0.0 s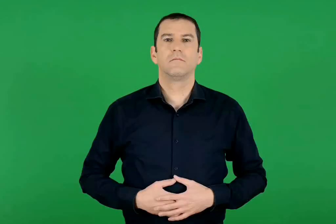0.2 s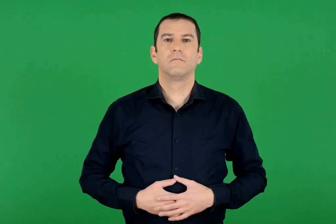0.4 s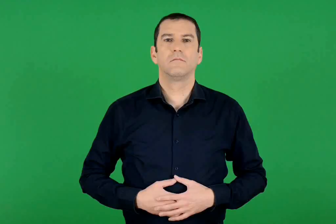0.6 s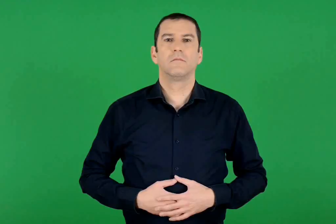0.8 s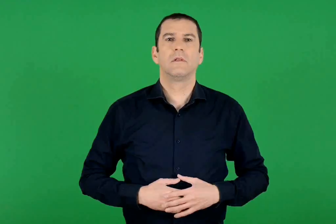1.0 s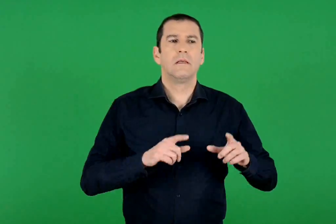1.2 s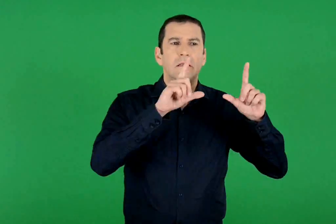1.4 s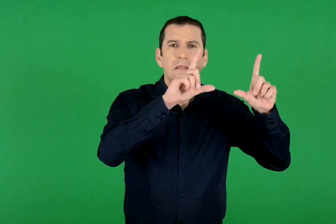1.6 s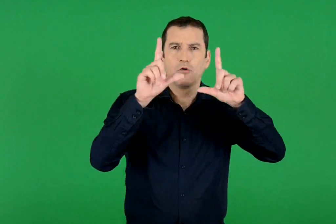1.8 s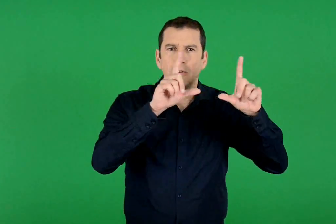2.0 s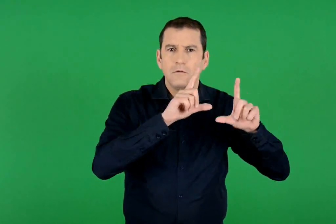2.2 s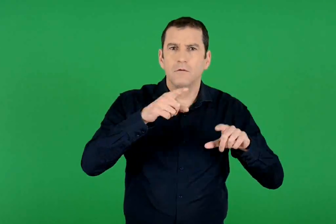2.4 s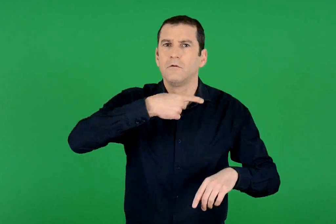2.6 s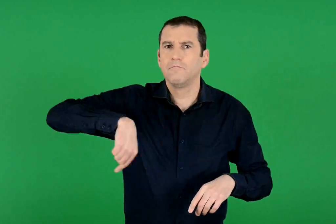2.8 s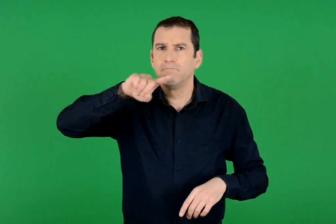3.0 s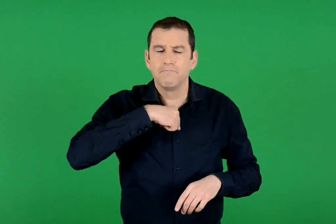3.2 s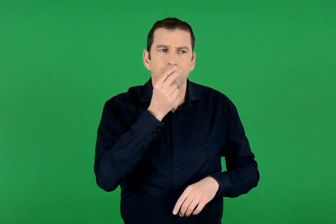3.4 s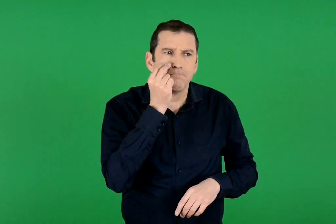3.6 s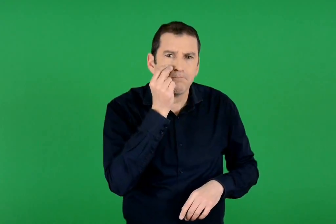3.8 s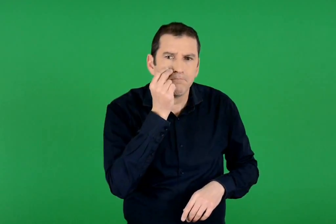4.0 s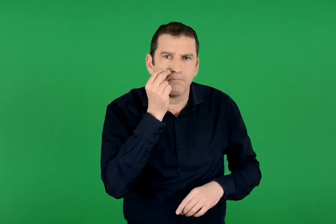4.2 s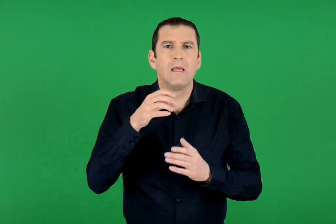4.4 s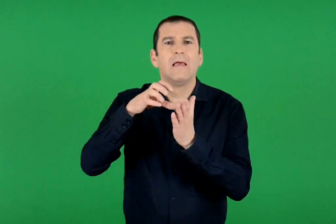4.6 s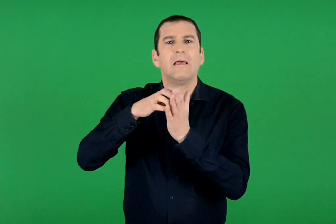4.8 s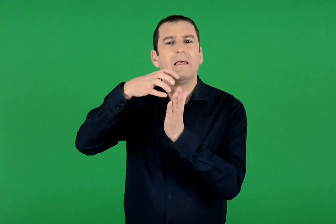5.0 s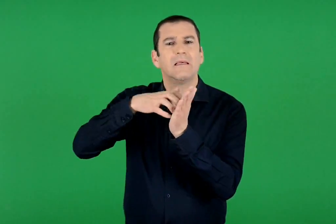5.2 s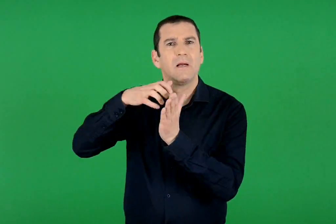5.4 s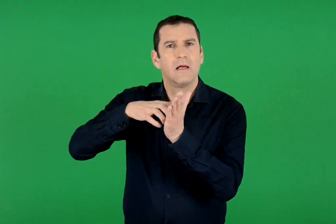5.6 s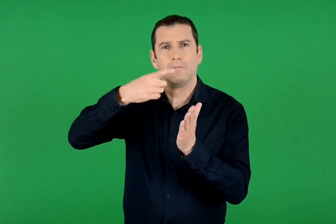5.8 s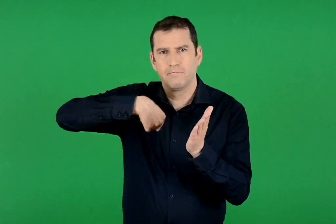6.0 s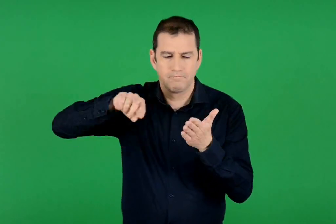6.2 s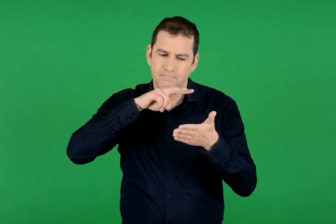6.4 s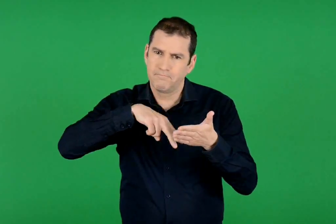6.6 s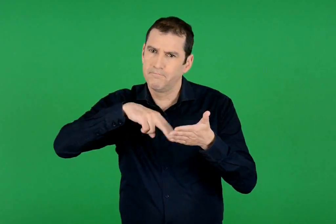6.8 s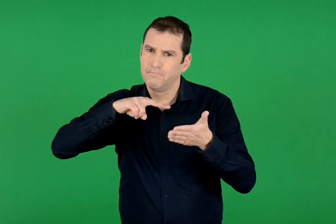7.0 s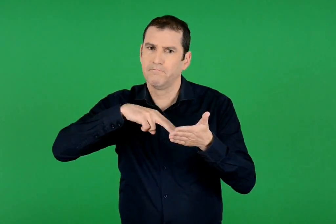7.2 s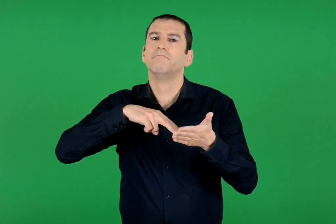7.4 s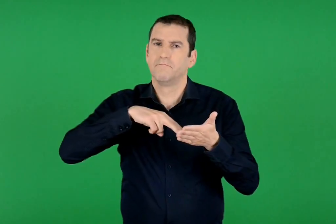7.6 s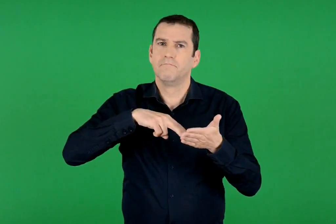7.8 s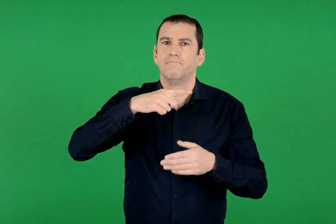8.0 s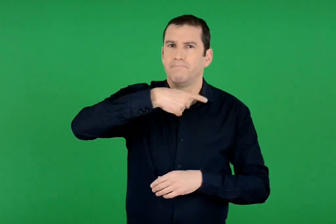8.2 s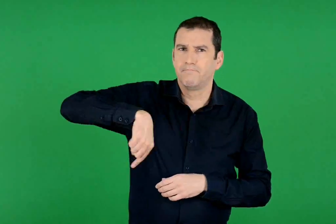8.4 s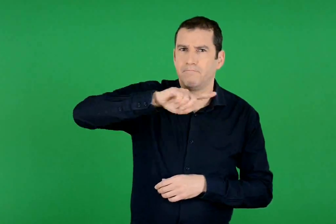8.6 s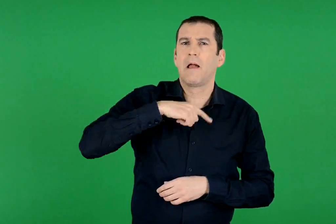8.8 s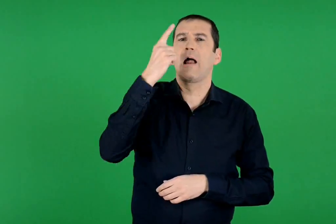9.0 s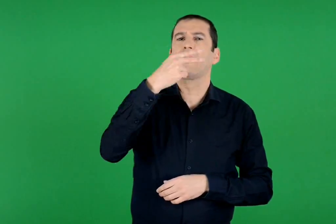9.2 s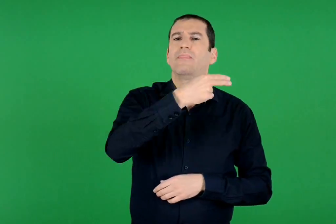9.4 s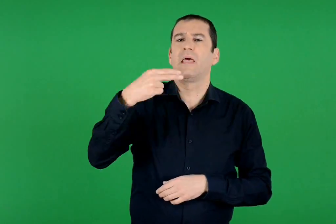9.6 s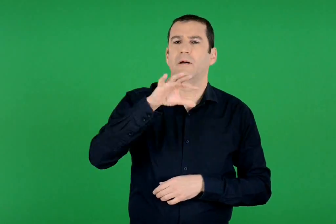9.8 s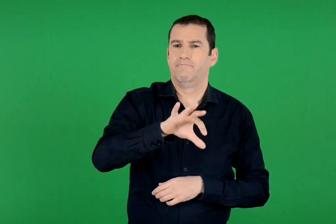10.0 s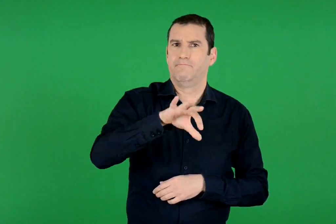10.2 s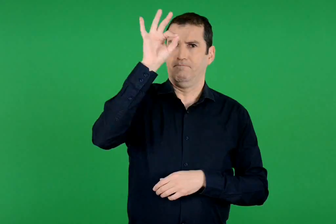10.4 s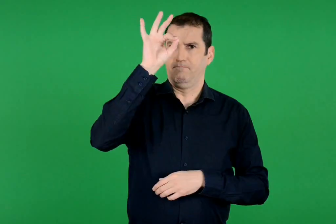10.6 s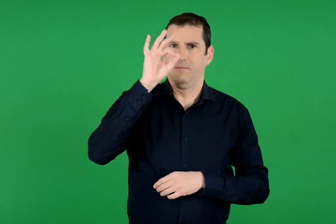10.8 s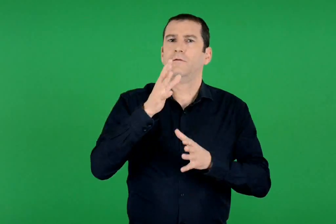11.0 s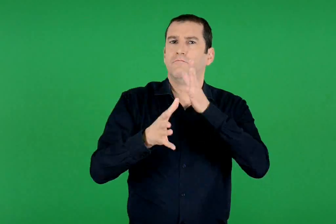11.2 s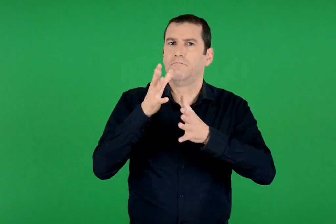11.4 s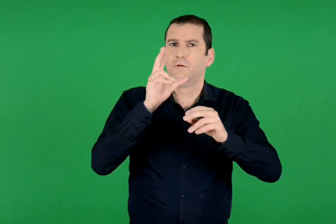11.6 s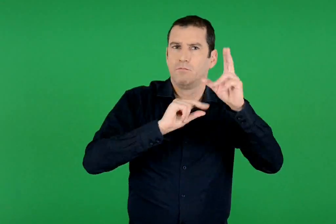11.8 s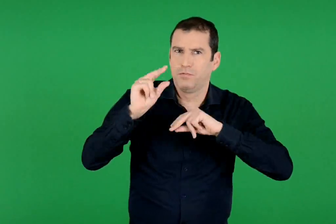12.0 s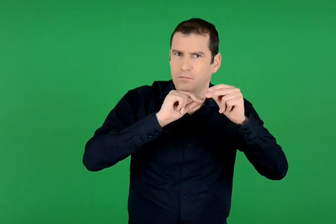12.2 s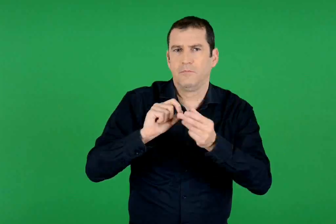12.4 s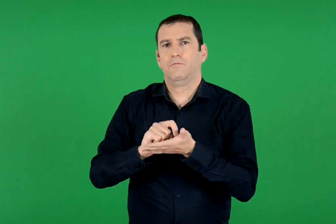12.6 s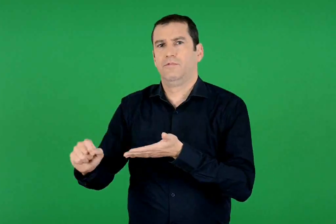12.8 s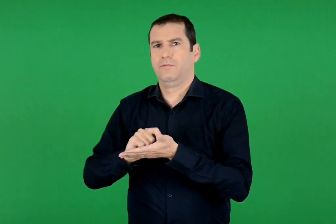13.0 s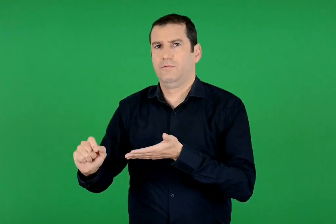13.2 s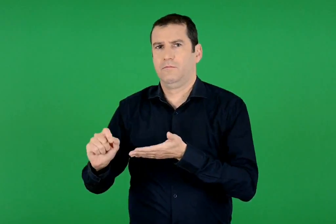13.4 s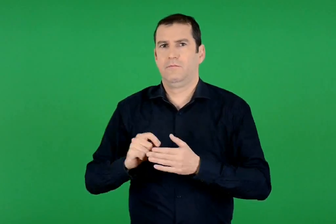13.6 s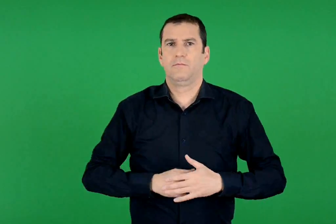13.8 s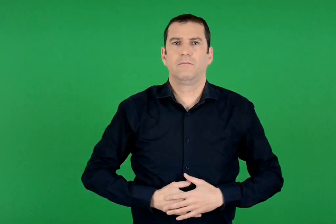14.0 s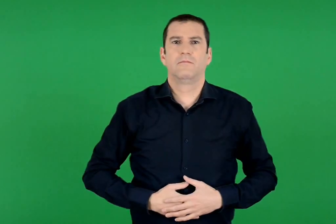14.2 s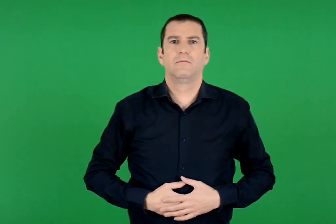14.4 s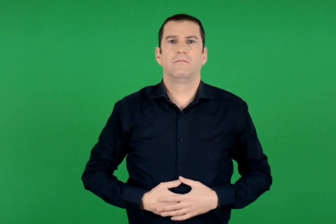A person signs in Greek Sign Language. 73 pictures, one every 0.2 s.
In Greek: παρατηρούμε τις εικόνες και διαβάζουμε τα κείμενα. επιλέγουμε ένα θέμα , συζητάμε και γράφουμε:
